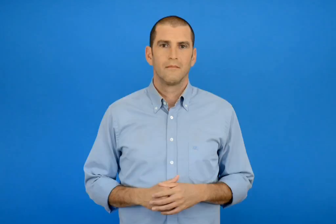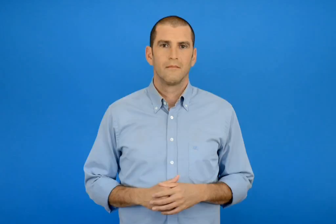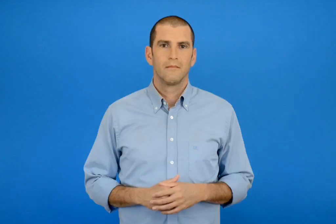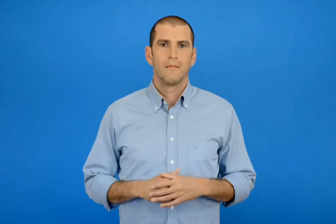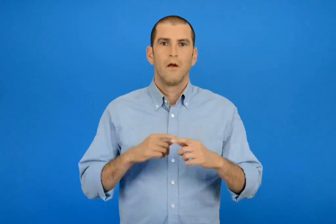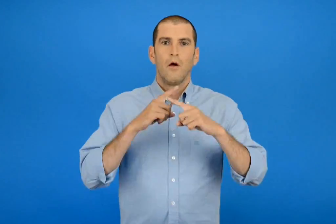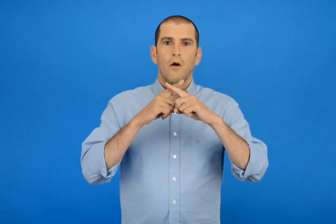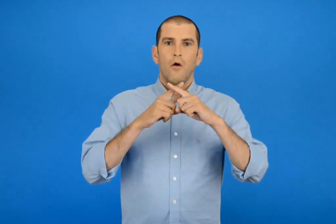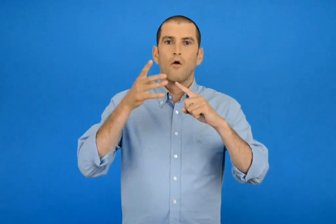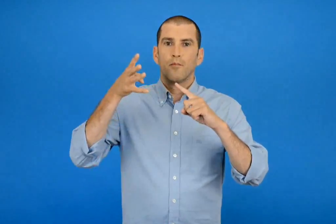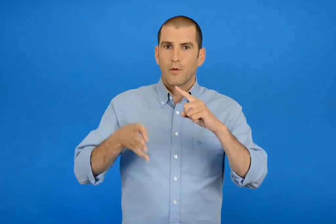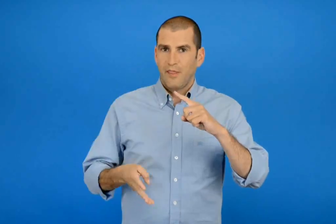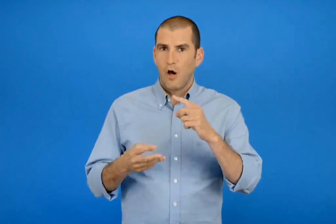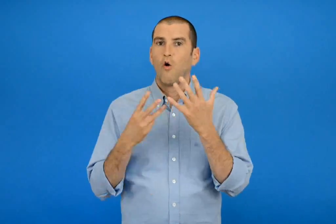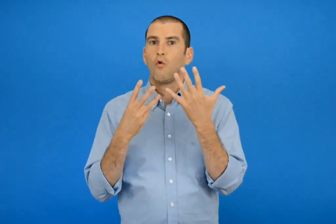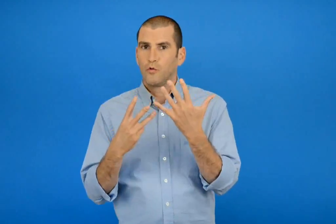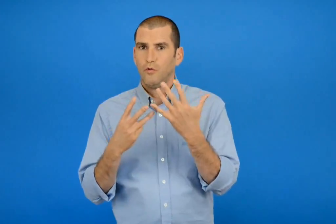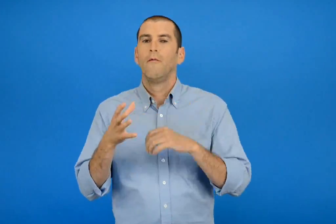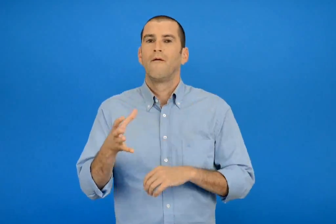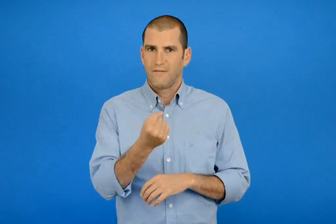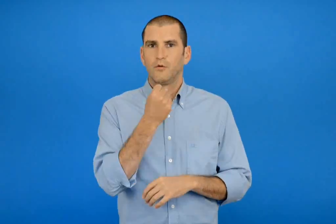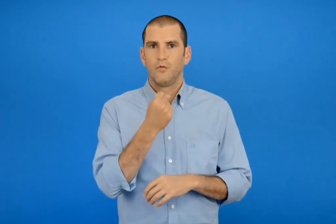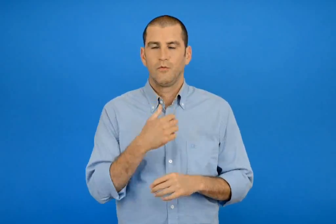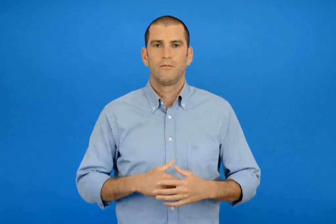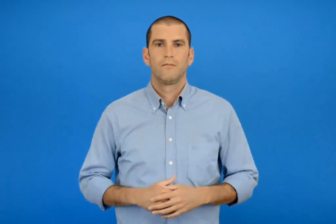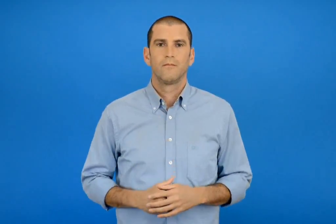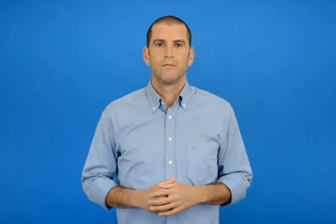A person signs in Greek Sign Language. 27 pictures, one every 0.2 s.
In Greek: βρίσκω την προπαίδεια του 8
